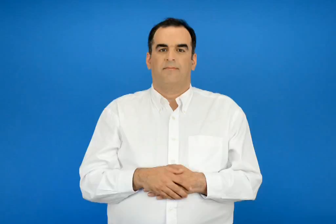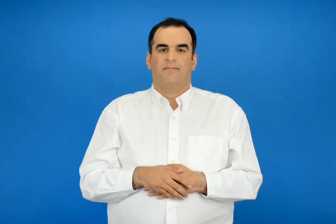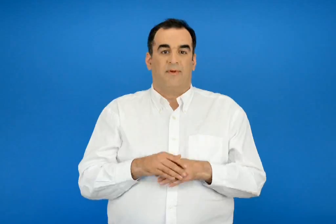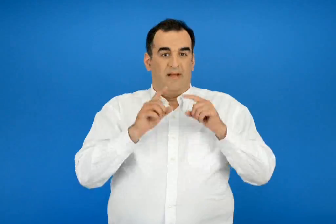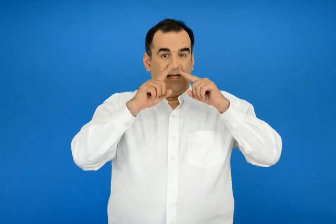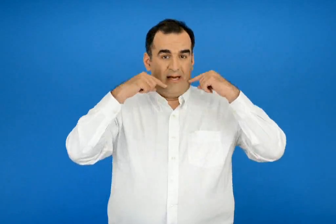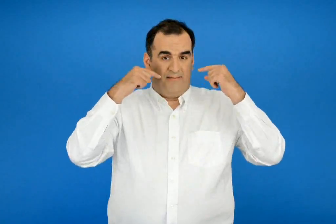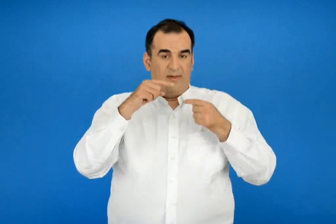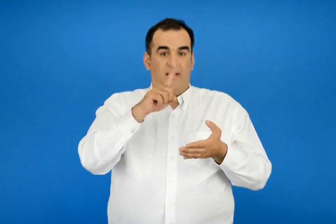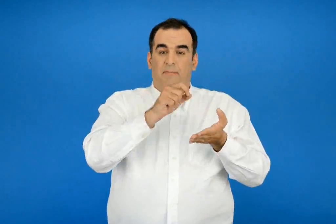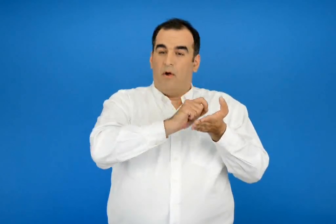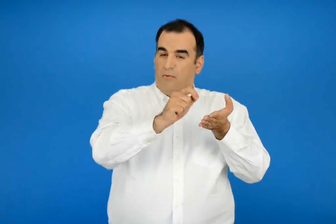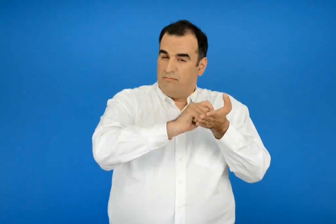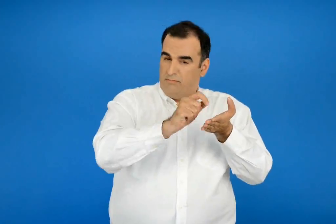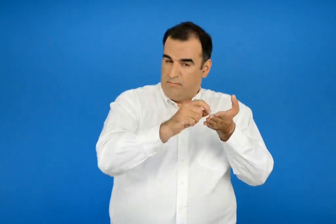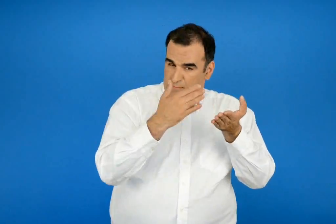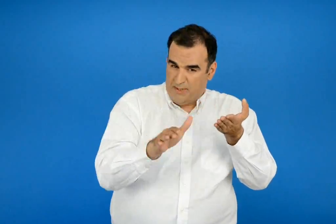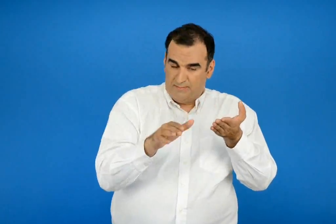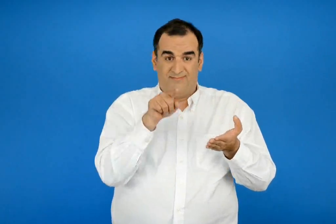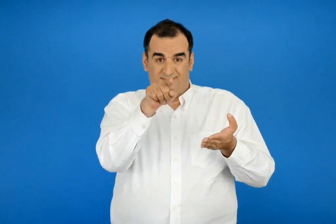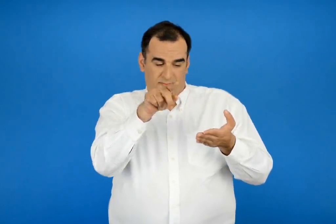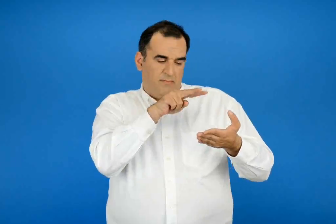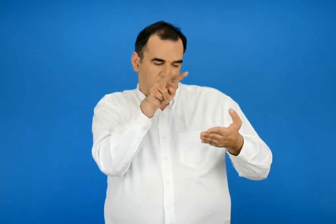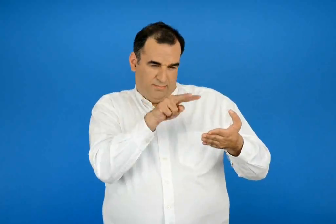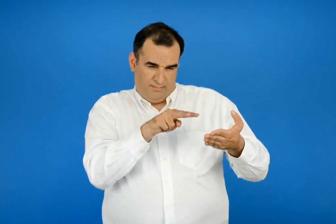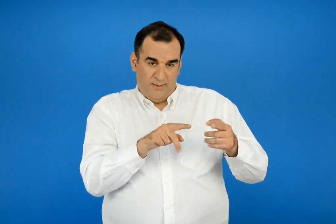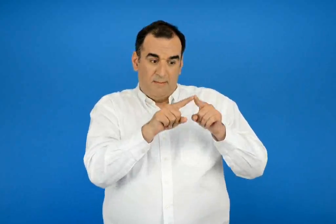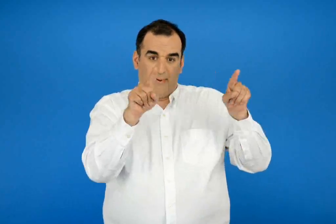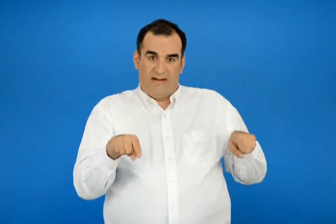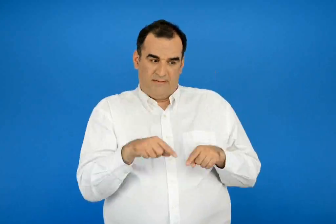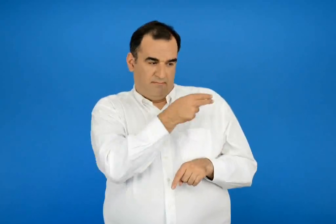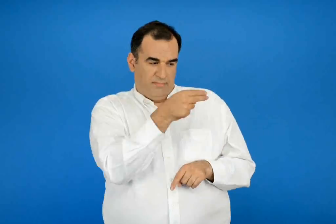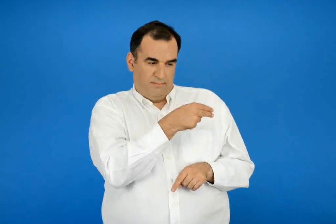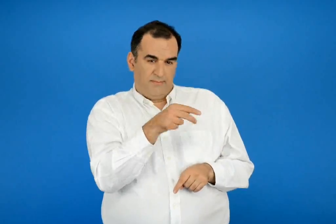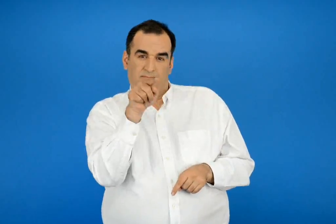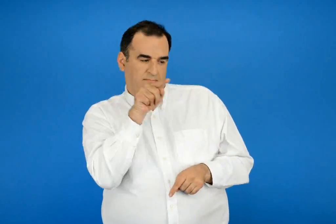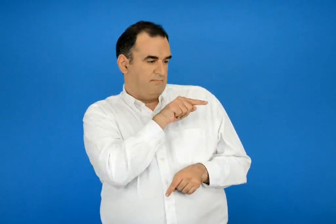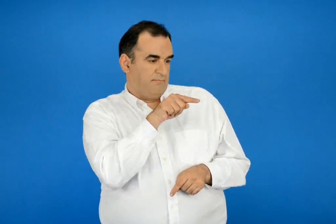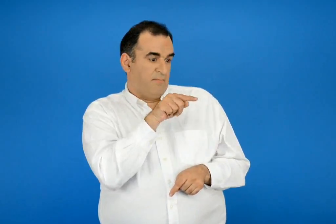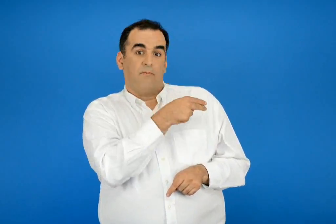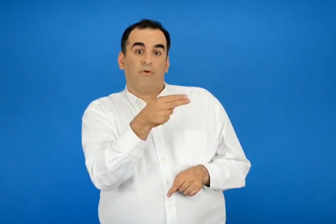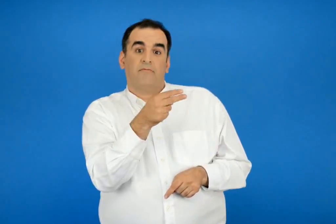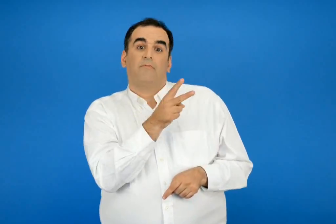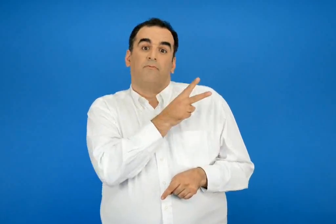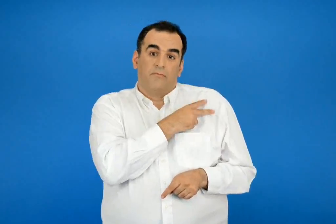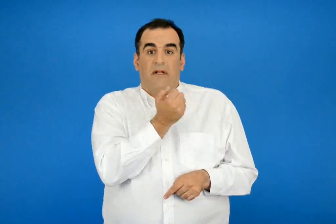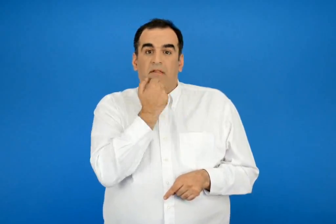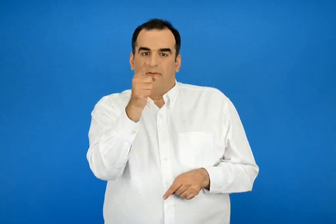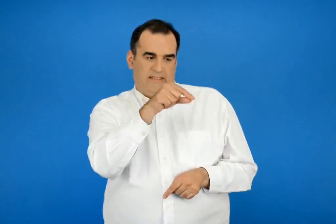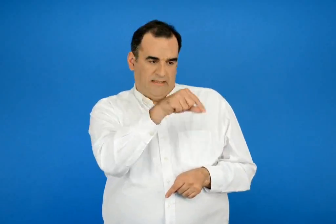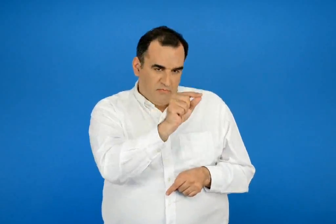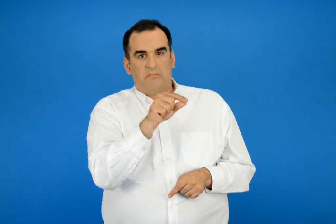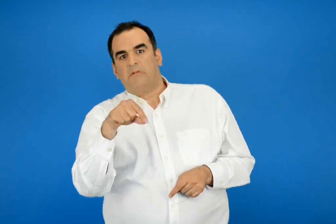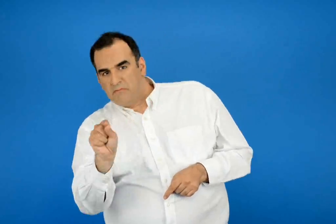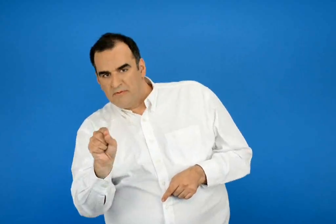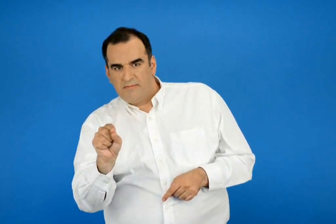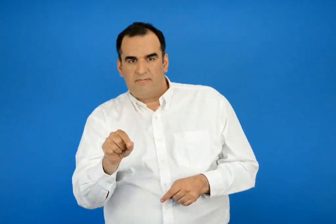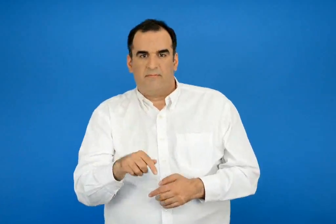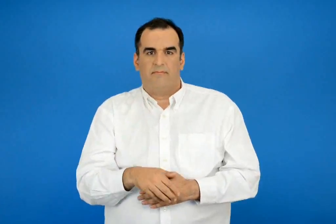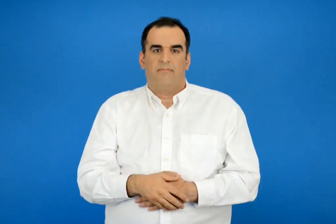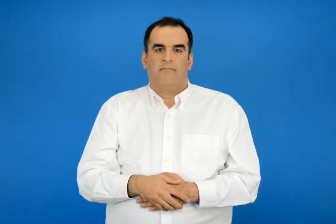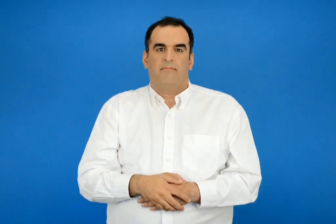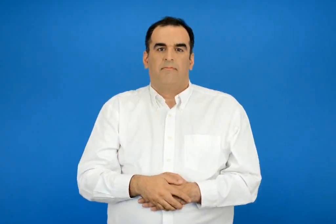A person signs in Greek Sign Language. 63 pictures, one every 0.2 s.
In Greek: διάβασε αυτά που έγραψε η χαρά στο ημερολόγιο της και σημείωσε στον παρακάτω πίνακα ποιές προτάσεις είναι σωστές και ποιές λάθος
